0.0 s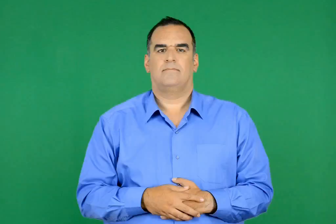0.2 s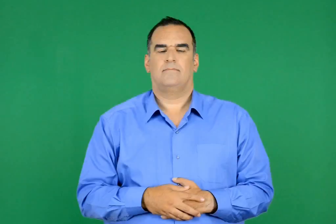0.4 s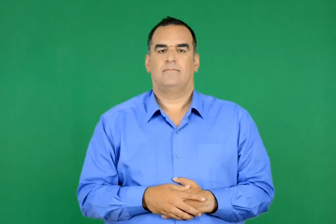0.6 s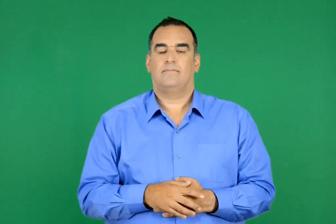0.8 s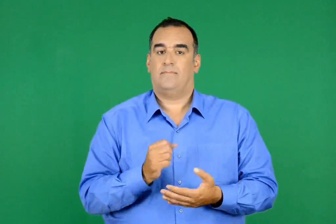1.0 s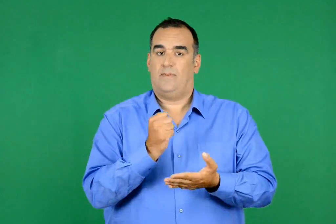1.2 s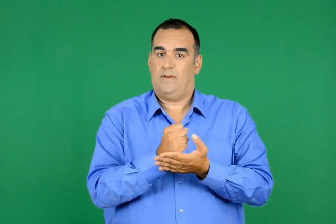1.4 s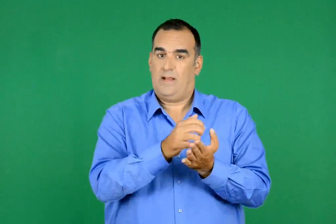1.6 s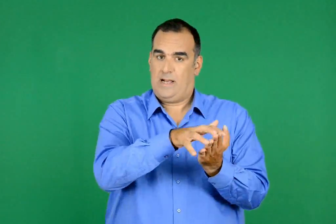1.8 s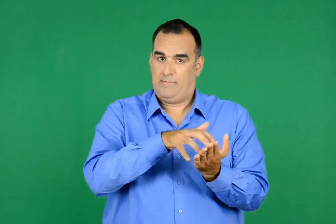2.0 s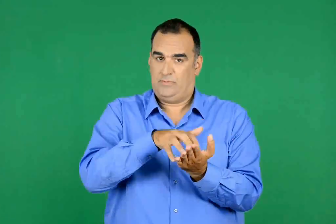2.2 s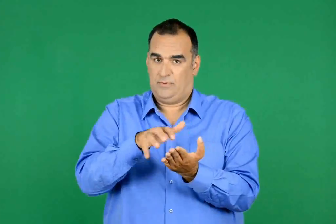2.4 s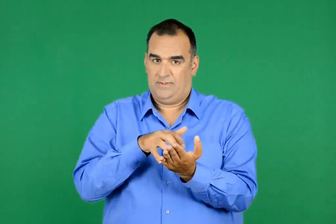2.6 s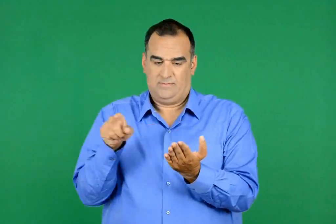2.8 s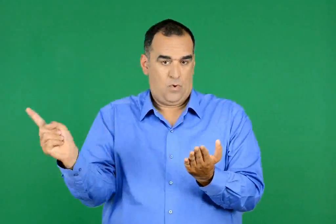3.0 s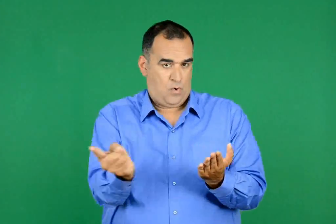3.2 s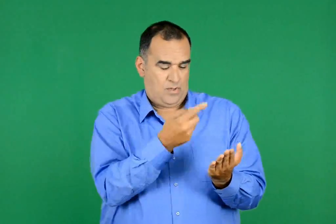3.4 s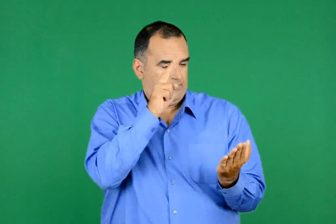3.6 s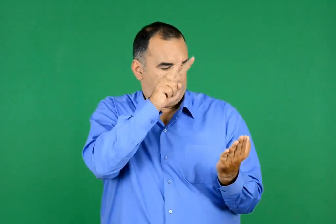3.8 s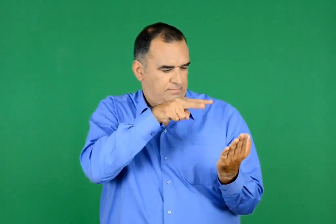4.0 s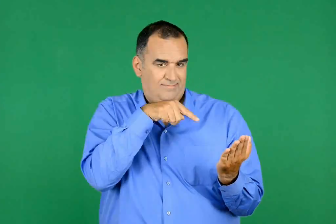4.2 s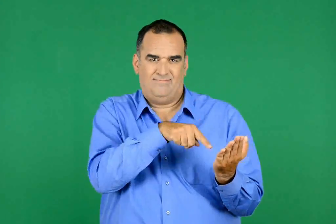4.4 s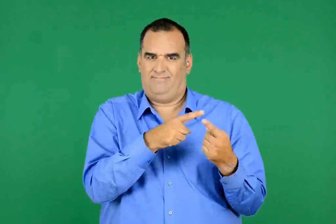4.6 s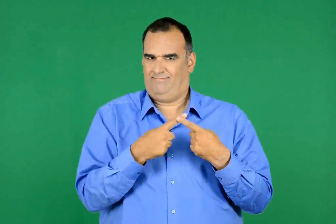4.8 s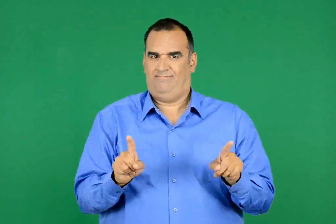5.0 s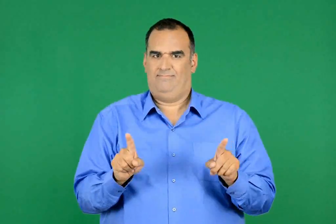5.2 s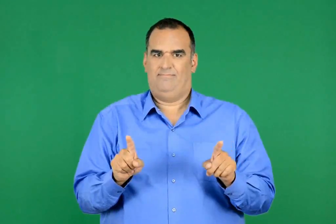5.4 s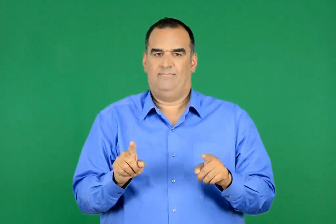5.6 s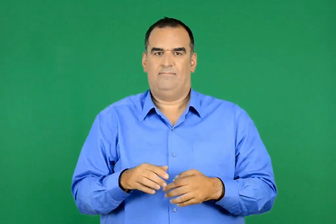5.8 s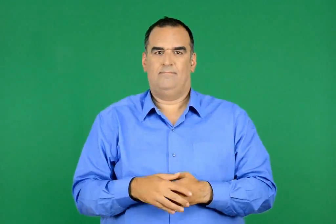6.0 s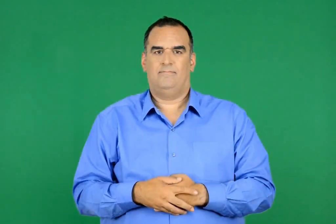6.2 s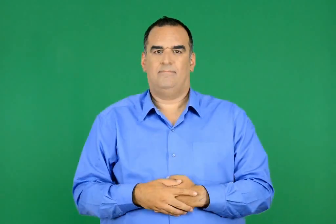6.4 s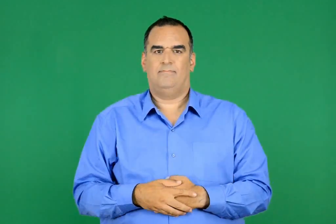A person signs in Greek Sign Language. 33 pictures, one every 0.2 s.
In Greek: διαβάζουμε όλοι μαζί το περιεχόμενο των παράξενων αυτών επιστολών
